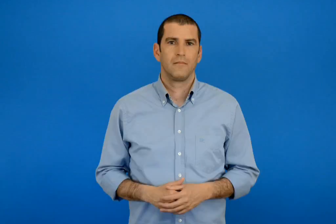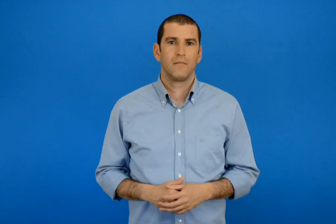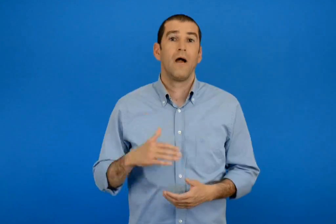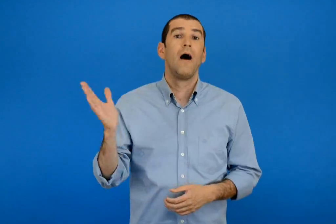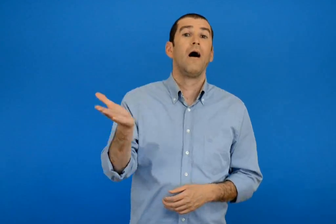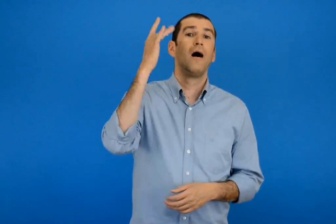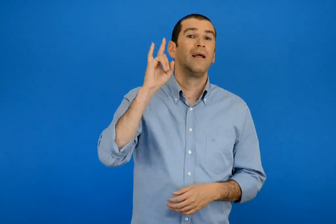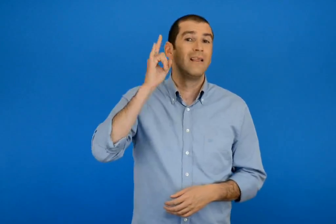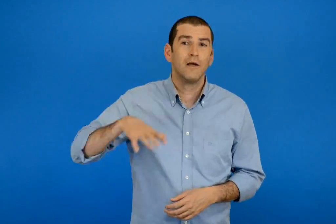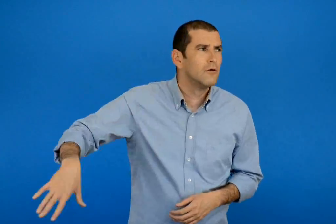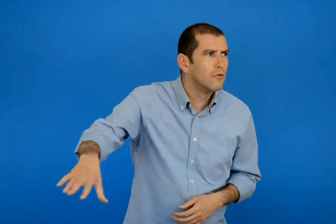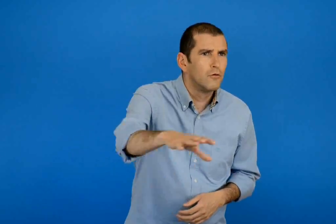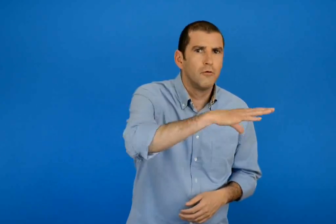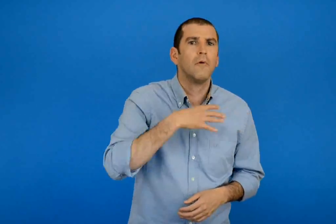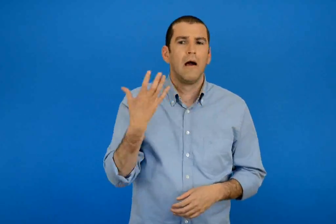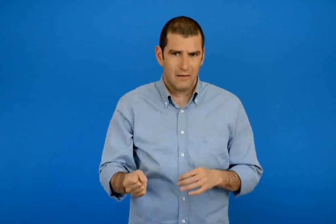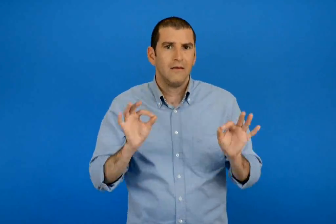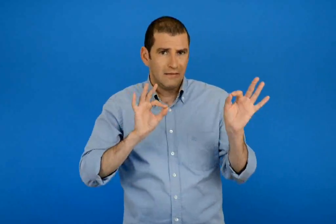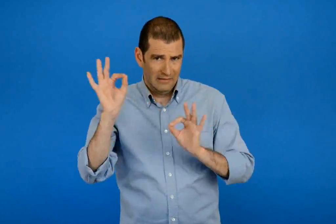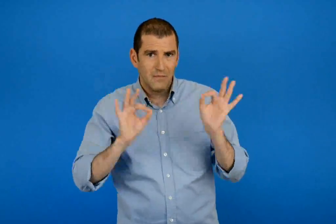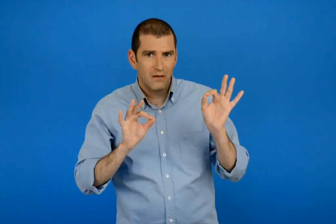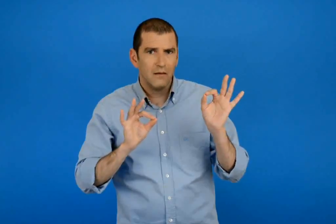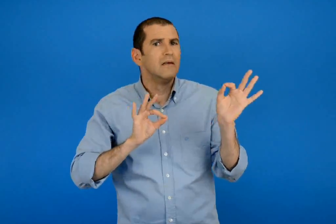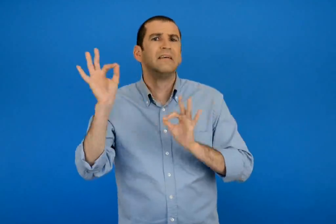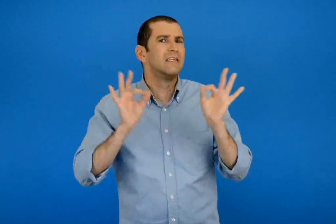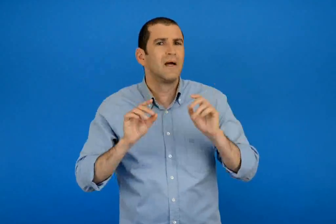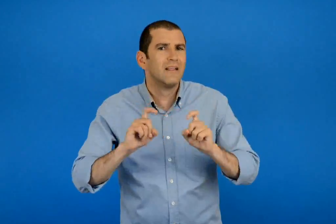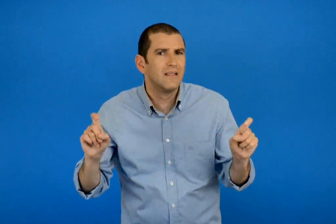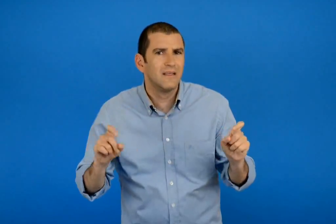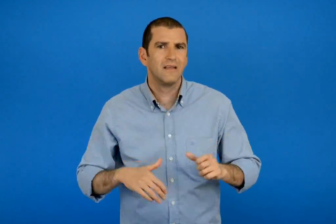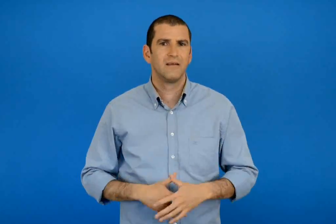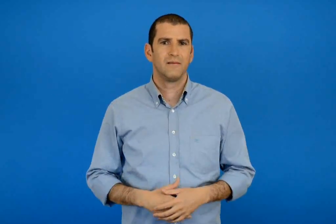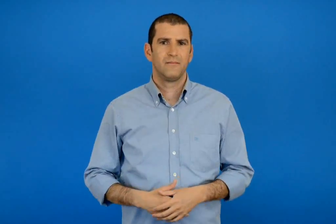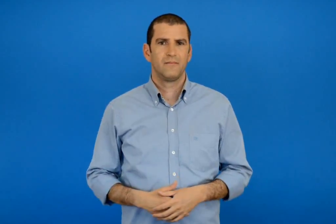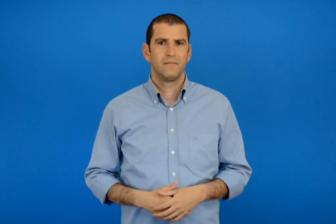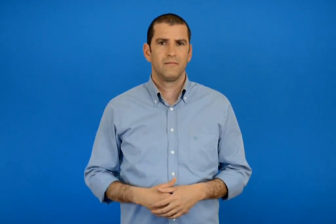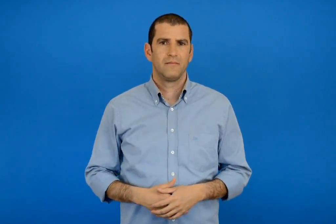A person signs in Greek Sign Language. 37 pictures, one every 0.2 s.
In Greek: αν οι ήχοι γύρω μας είχαν σχήμα τι σχήμα θα είχαν ;
